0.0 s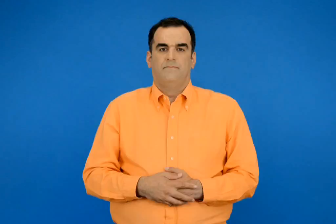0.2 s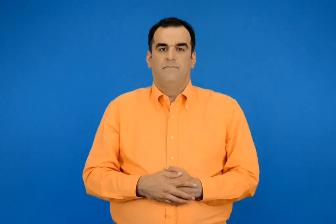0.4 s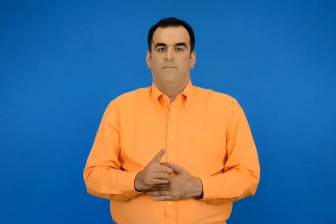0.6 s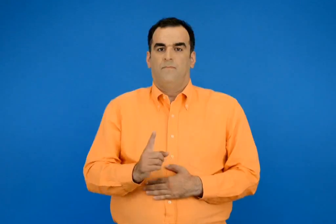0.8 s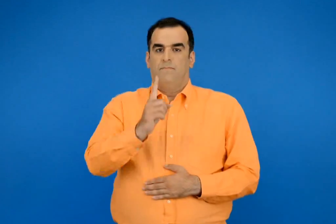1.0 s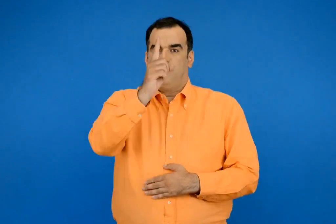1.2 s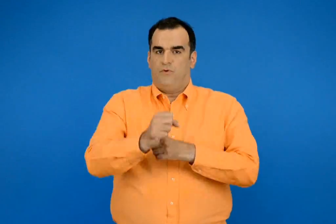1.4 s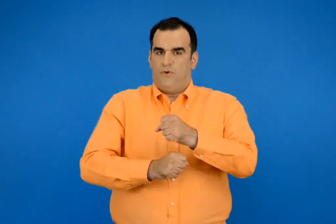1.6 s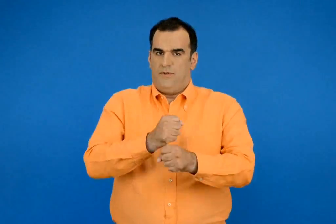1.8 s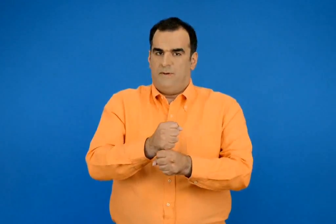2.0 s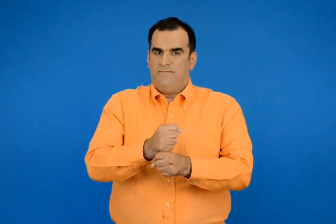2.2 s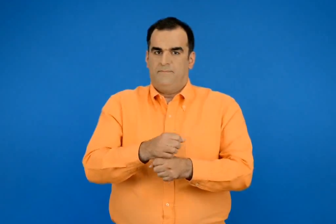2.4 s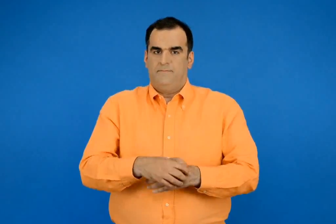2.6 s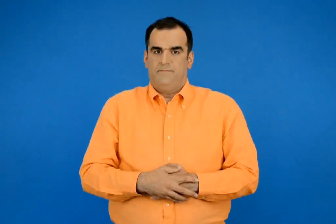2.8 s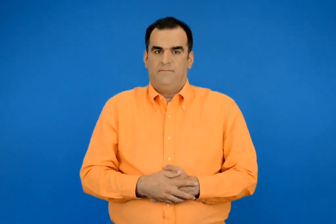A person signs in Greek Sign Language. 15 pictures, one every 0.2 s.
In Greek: πρωτοχρονιά
